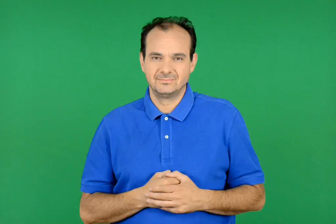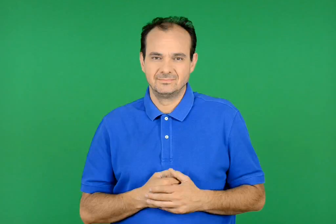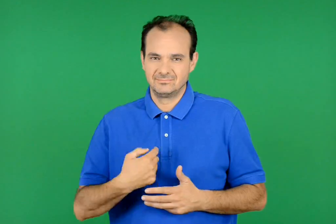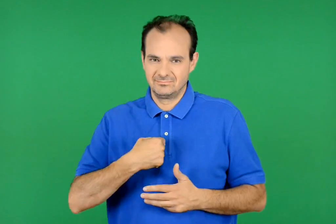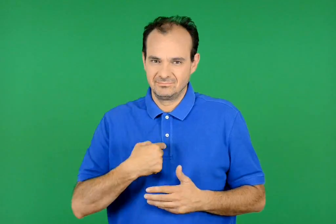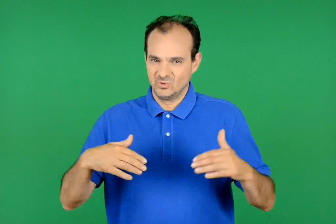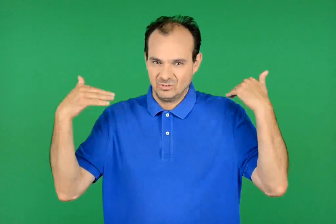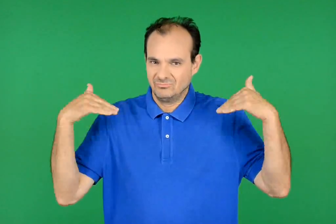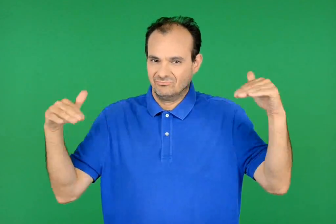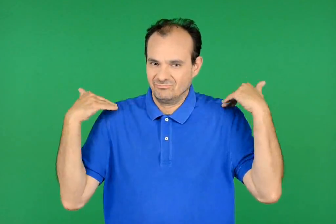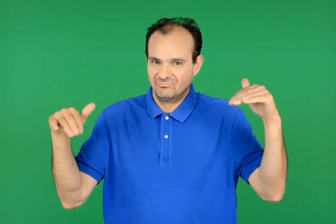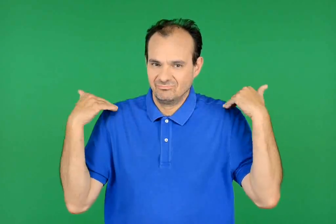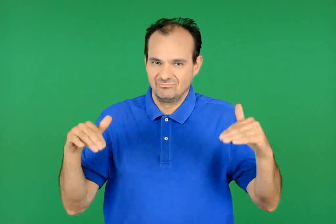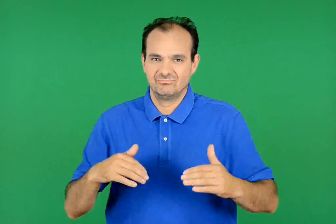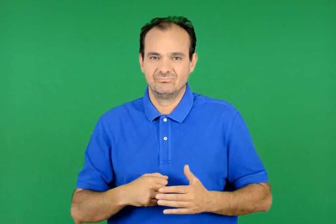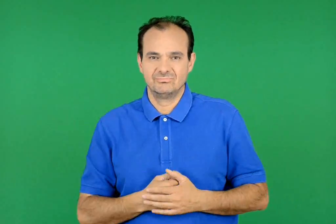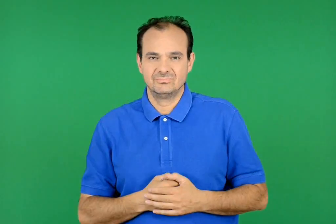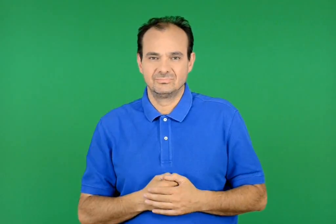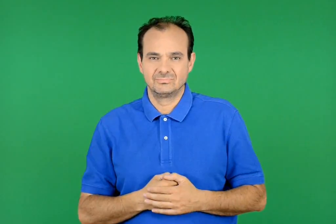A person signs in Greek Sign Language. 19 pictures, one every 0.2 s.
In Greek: γυμνάζομαι
